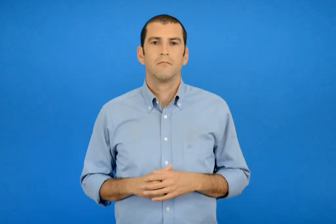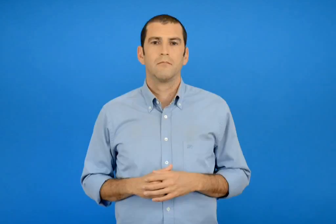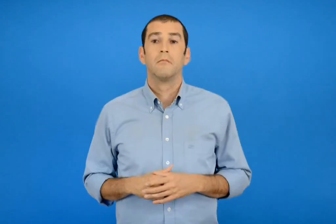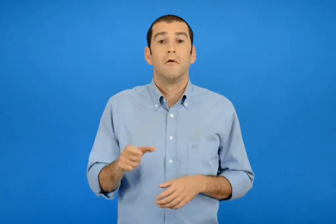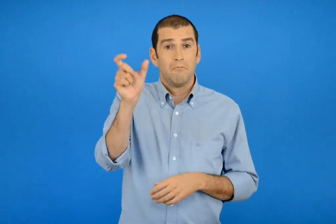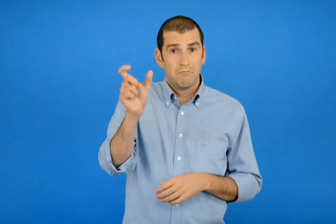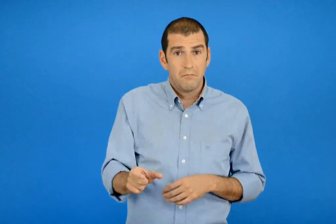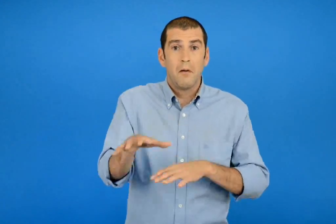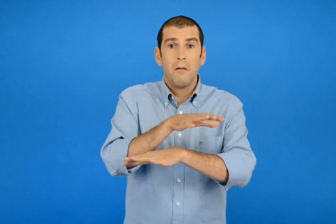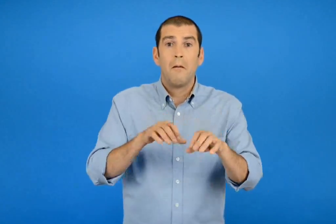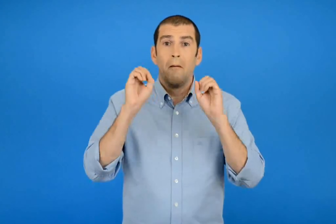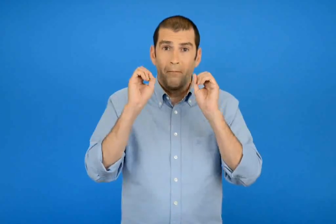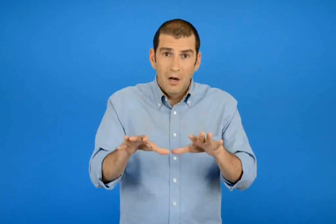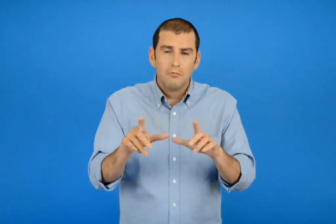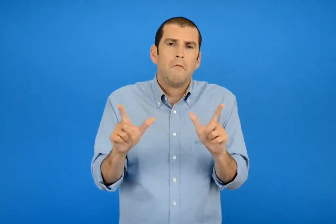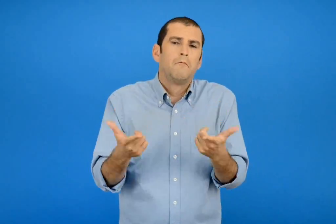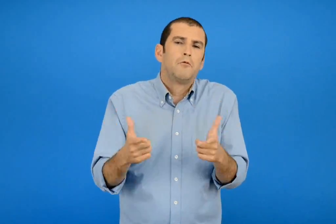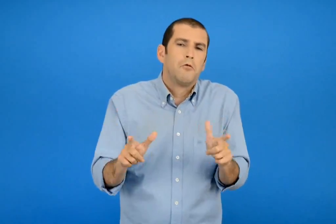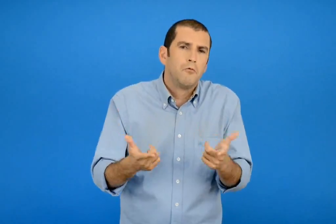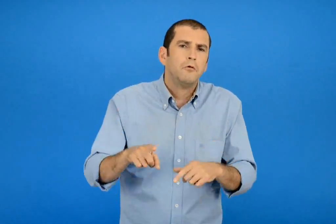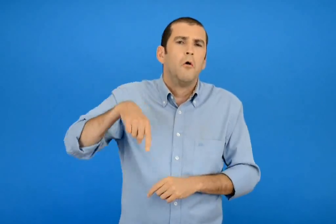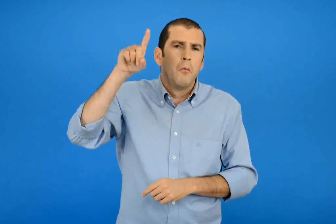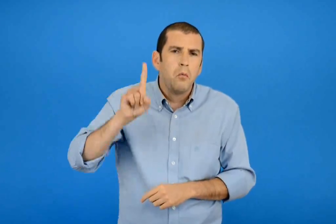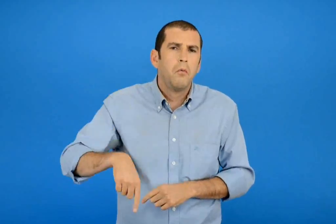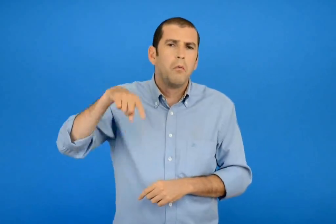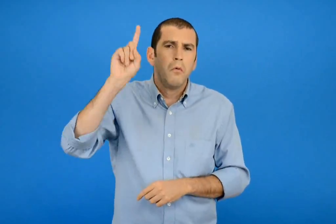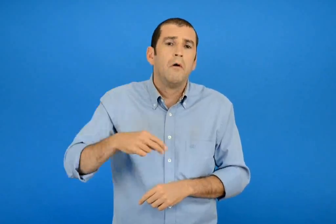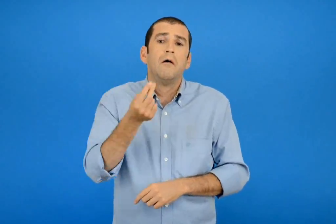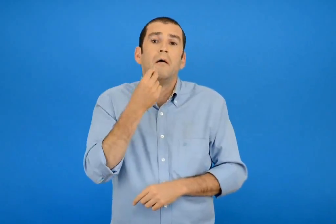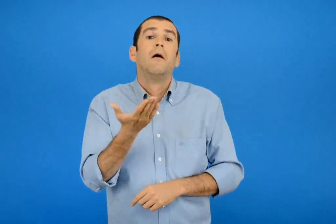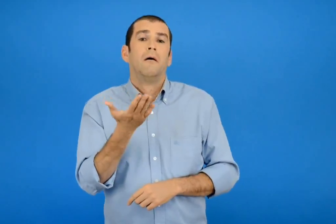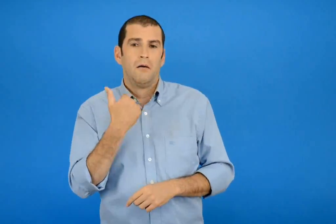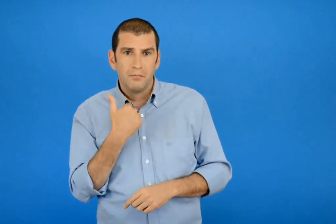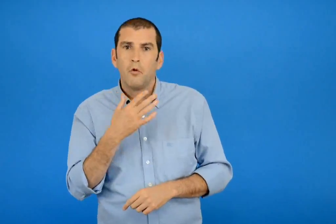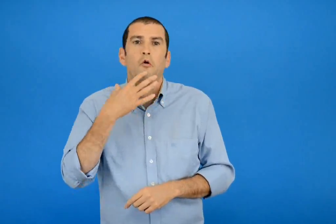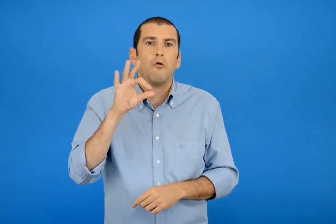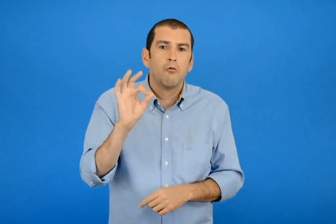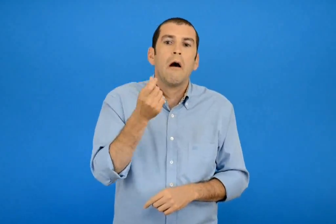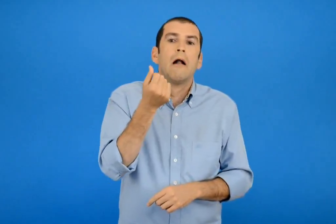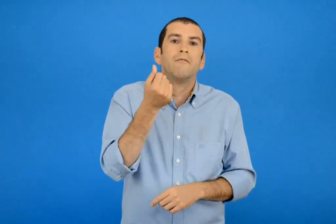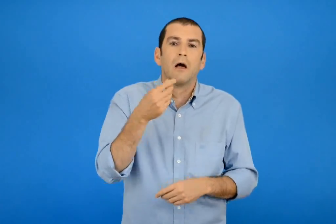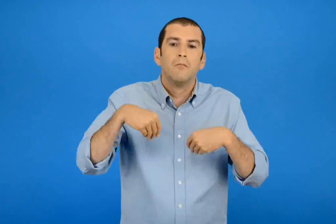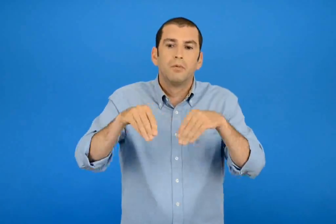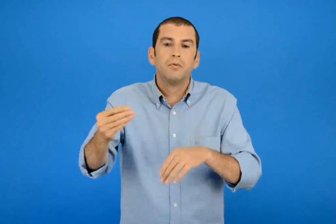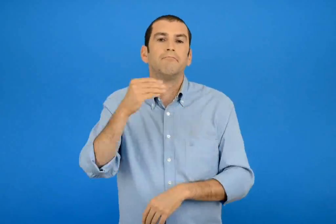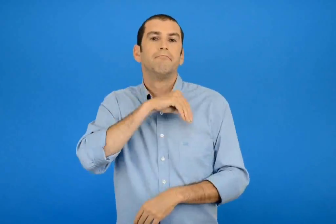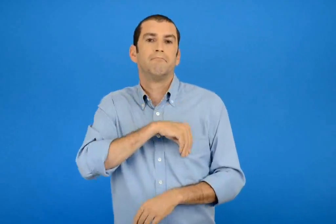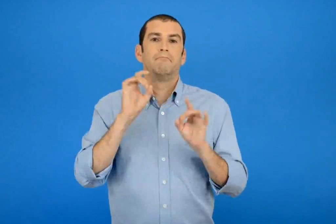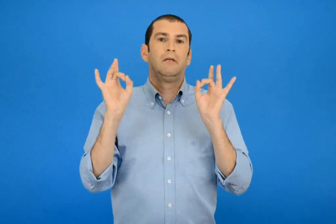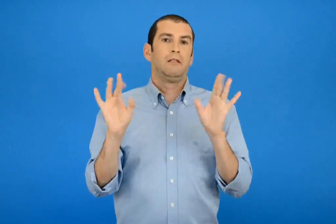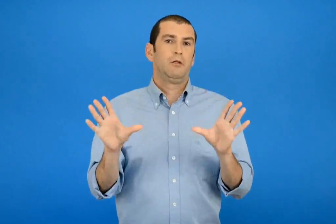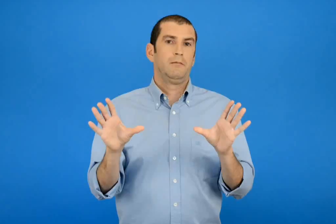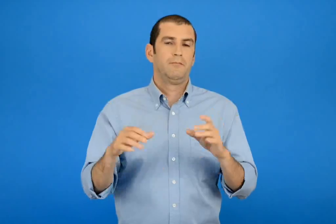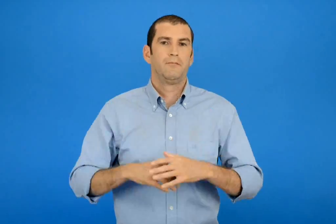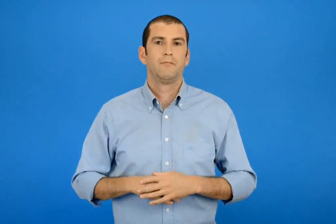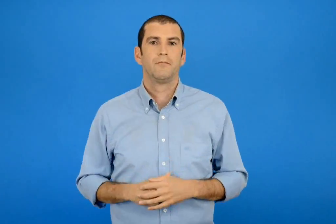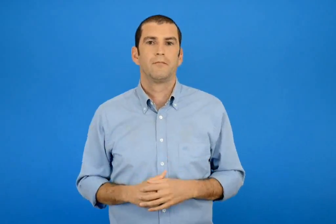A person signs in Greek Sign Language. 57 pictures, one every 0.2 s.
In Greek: ο φτωχός μάγος είχε μέρες να φάει γιατί δεν κέρδιζε καθόλου λεφτά
